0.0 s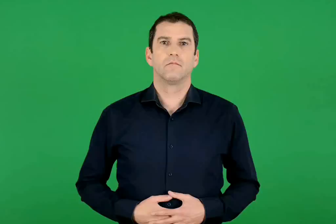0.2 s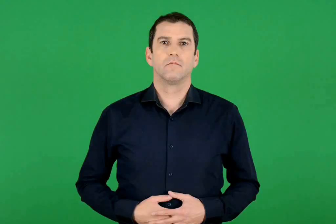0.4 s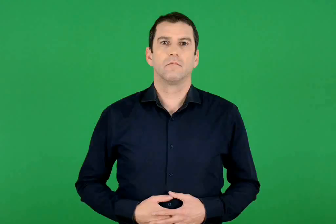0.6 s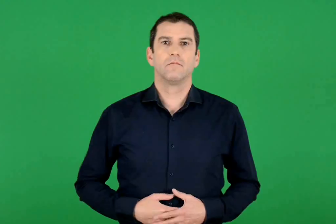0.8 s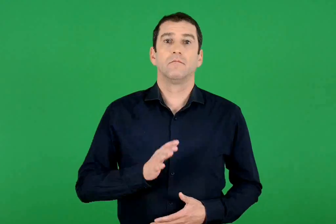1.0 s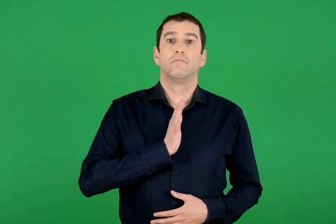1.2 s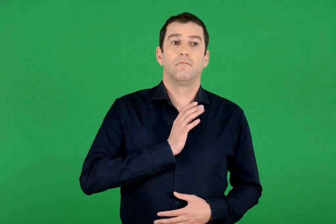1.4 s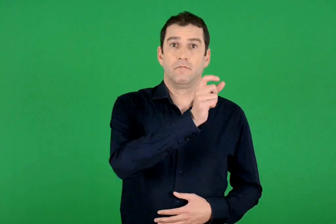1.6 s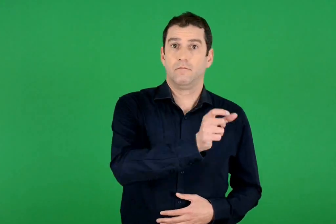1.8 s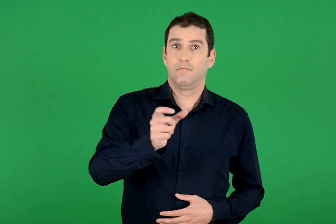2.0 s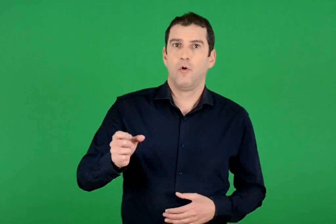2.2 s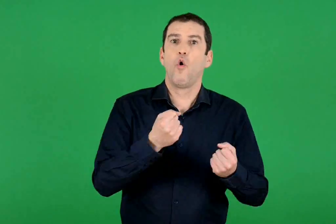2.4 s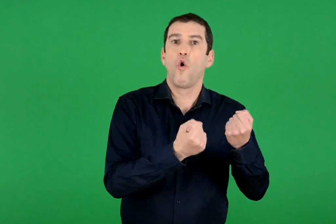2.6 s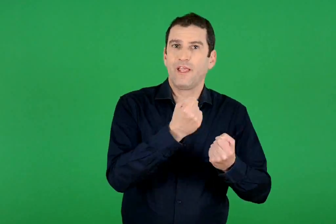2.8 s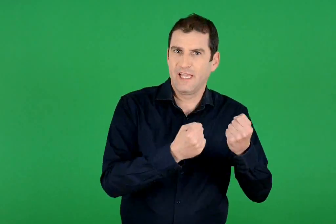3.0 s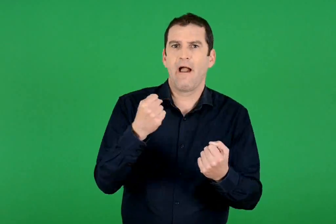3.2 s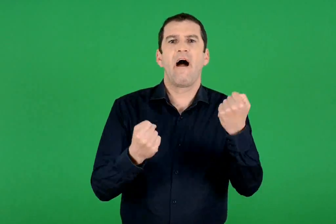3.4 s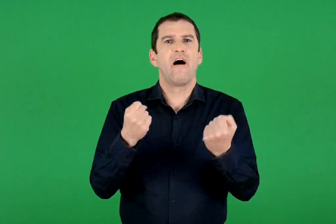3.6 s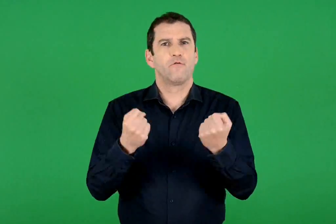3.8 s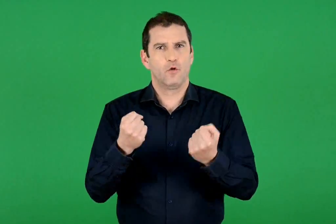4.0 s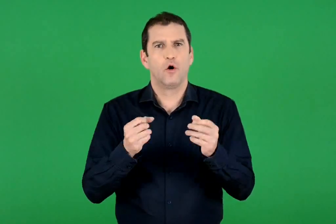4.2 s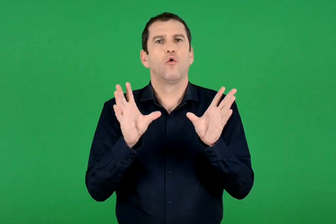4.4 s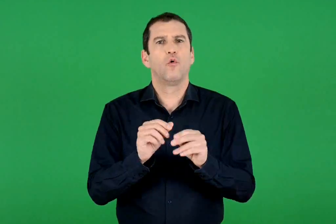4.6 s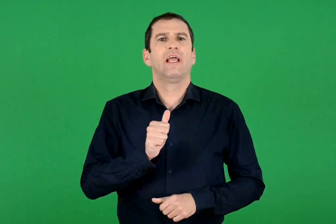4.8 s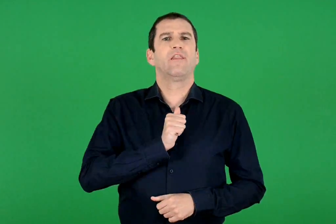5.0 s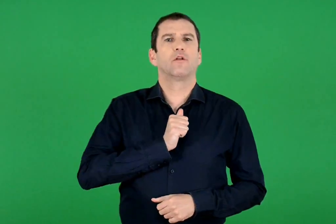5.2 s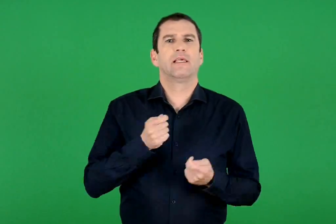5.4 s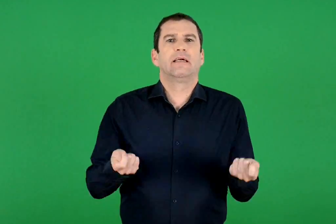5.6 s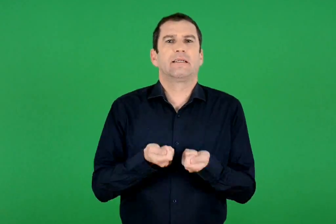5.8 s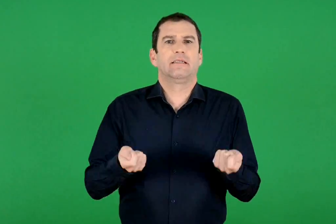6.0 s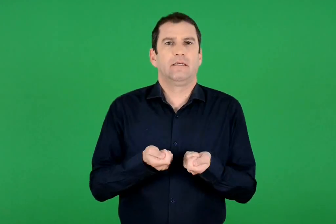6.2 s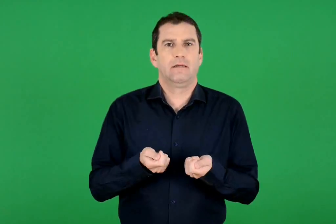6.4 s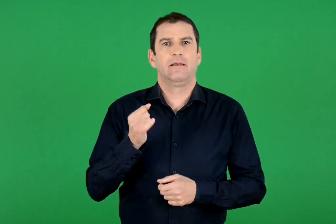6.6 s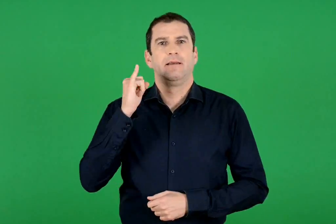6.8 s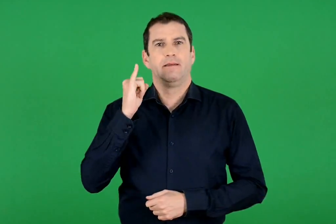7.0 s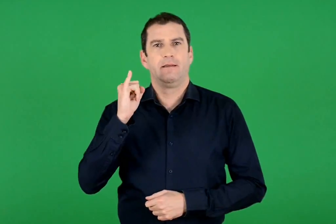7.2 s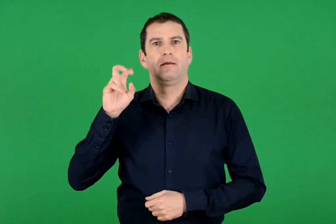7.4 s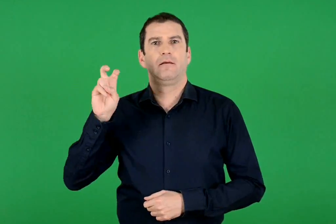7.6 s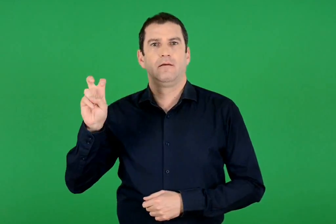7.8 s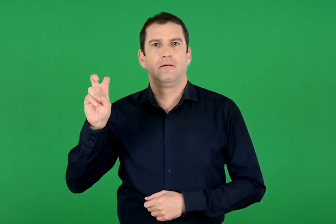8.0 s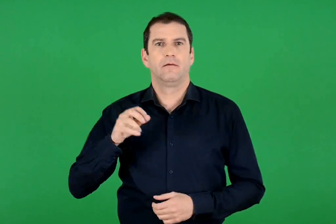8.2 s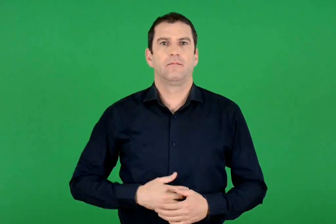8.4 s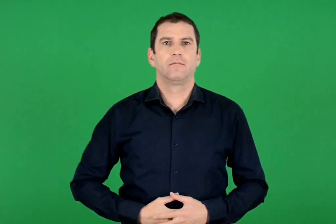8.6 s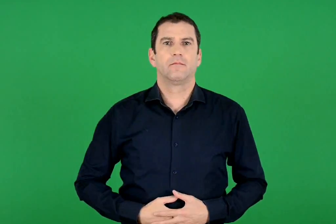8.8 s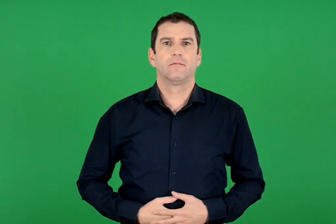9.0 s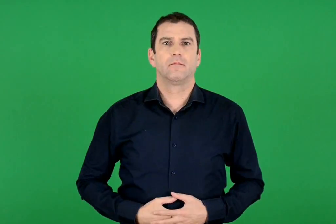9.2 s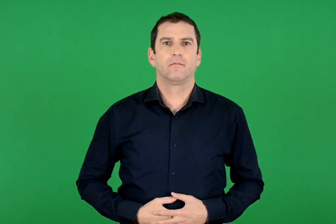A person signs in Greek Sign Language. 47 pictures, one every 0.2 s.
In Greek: οδηγοί αυτοκινήτων ιδιωτικής χρήσης ι.χ
